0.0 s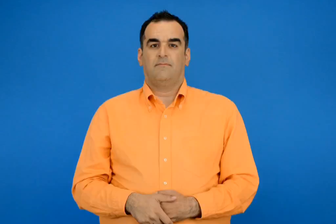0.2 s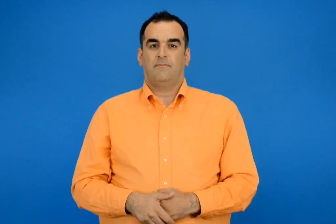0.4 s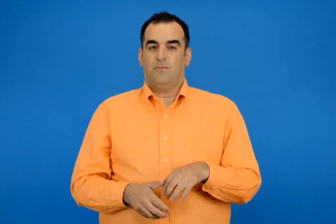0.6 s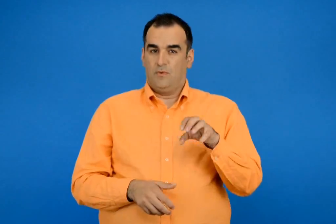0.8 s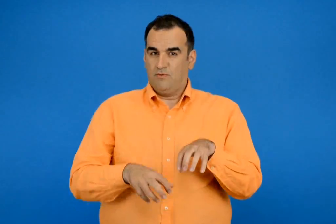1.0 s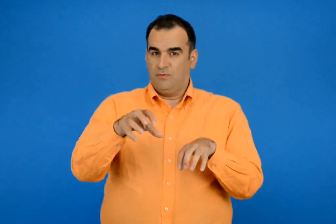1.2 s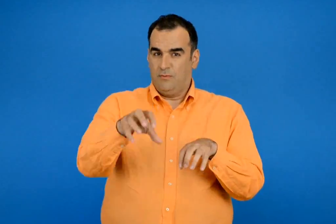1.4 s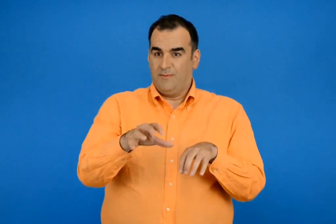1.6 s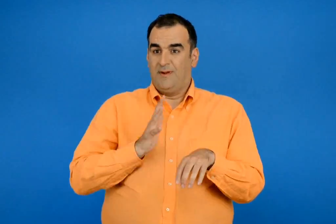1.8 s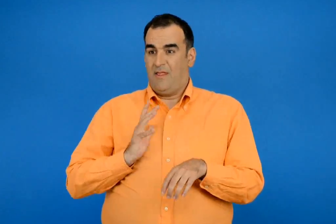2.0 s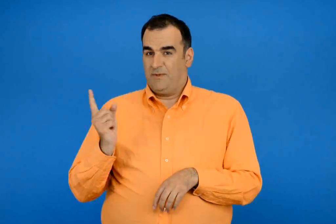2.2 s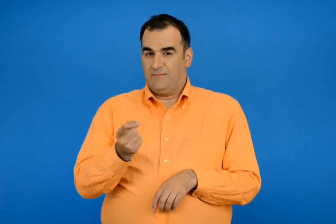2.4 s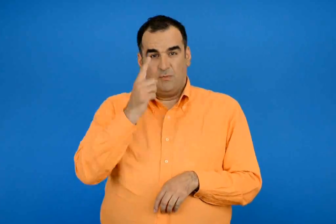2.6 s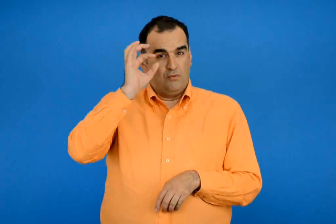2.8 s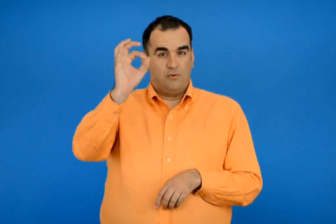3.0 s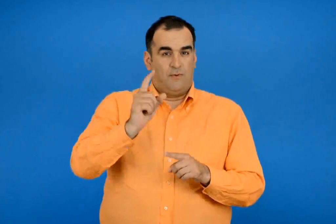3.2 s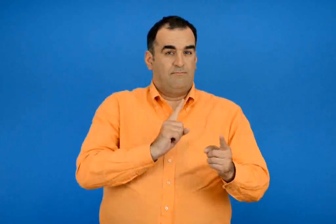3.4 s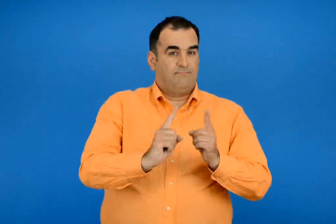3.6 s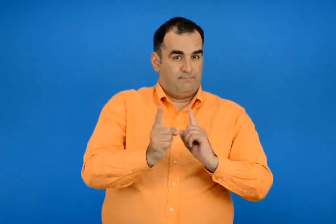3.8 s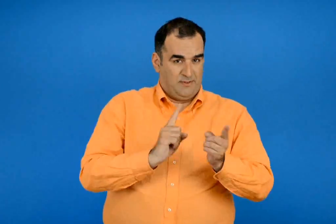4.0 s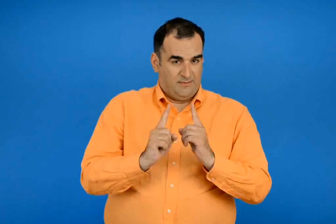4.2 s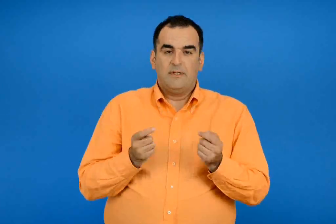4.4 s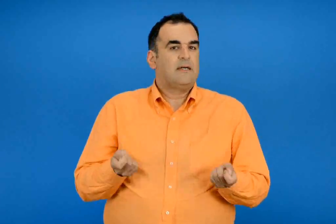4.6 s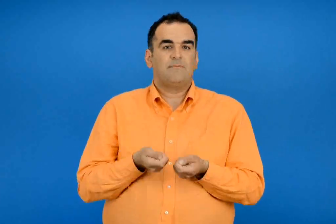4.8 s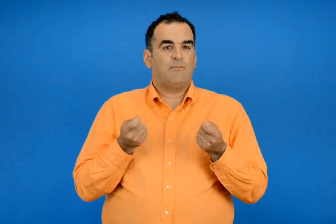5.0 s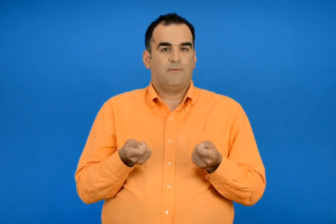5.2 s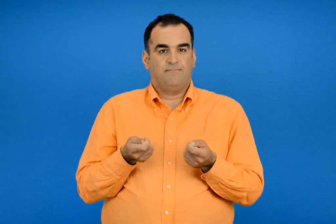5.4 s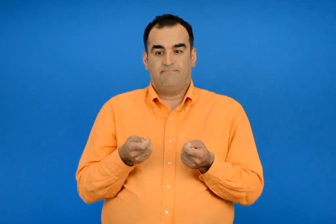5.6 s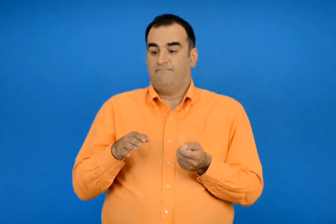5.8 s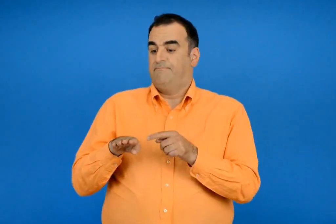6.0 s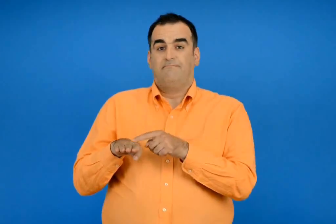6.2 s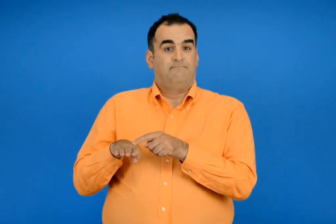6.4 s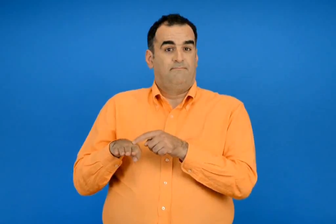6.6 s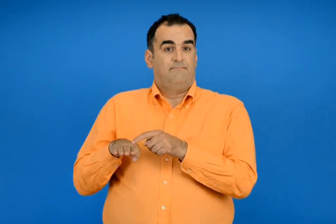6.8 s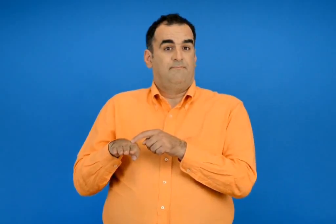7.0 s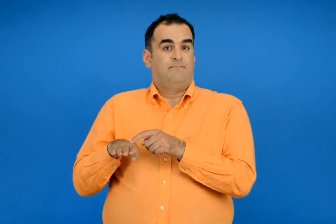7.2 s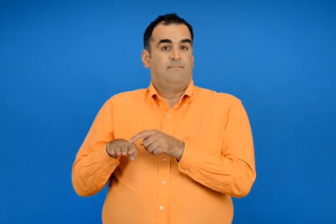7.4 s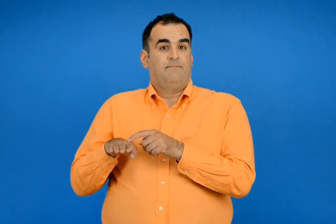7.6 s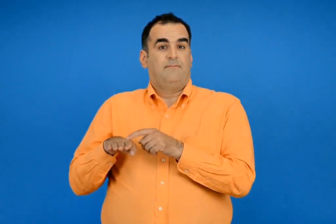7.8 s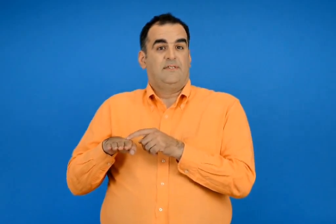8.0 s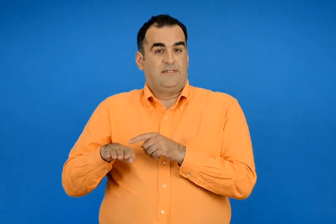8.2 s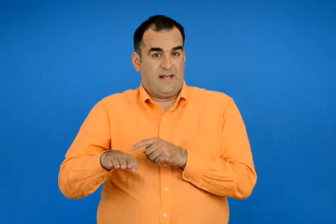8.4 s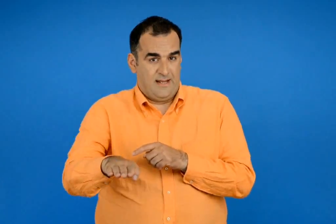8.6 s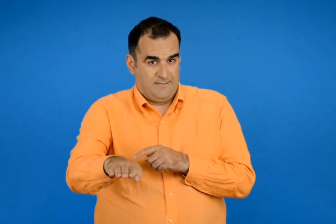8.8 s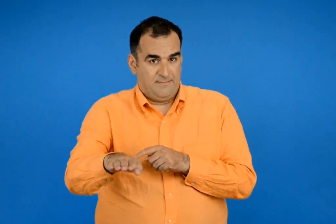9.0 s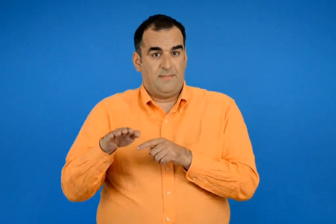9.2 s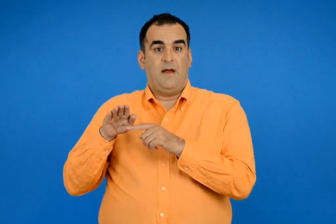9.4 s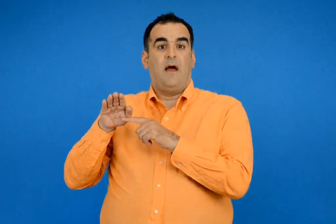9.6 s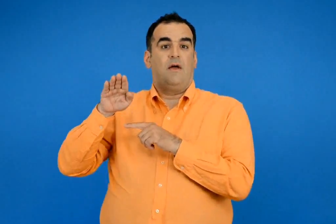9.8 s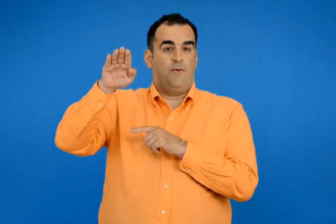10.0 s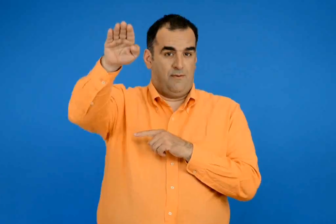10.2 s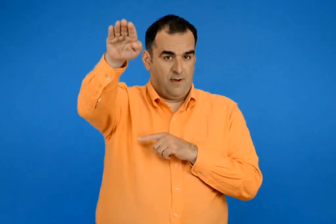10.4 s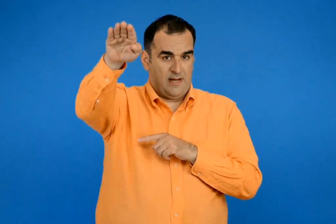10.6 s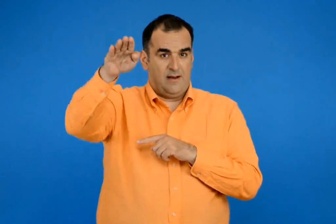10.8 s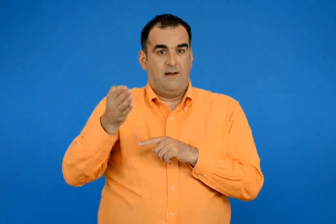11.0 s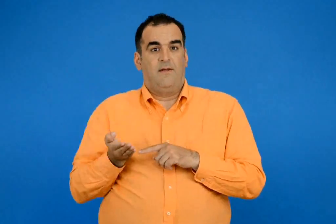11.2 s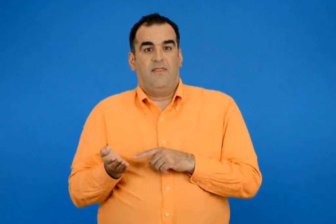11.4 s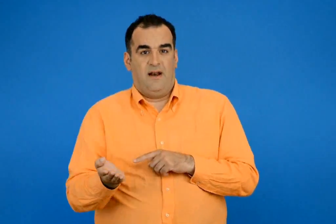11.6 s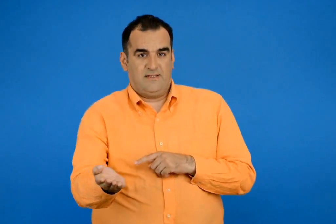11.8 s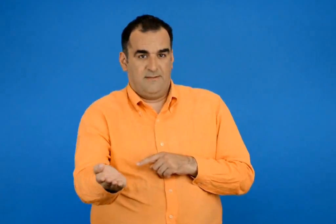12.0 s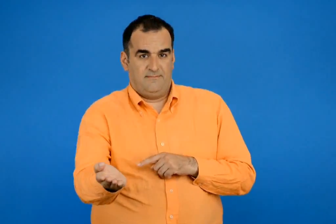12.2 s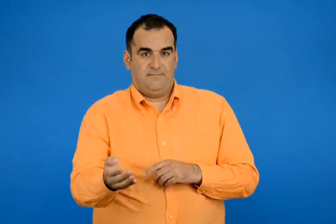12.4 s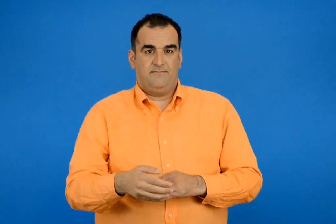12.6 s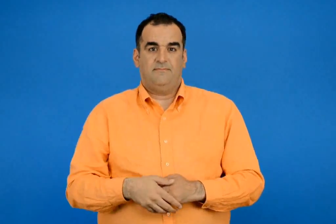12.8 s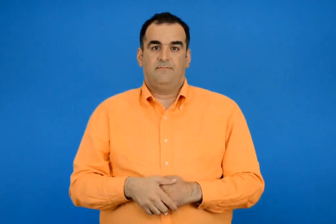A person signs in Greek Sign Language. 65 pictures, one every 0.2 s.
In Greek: για να μετακινηθούν από τόπο σε τόπο χρησιμοποιούν τα μέσα μεταφοράς στη στεριά στον αέρα και στη θάλασσα
